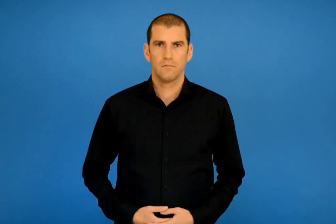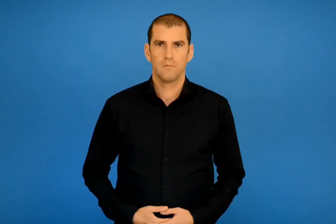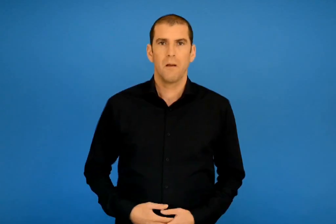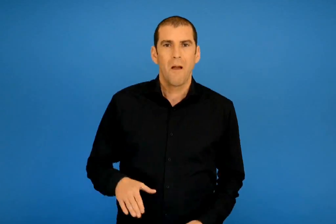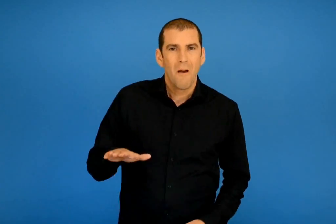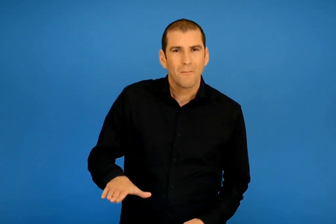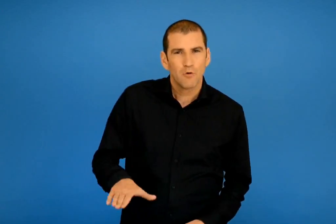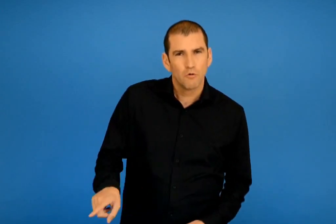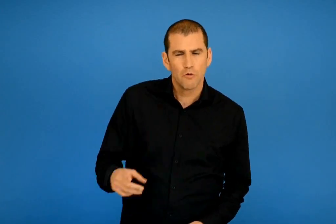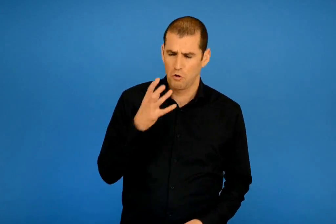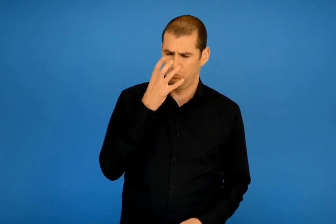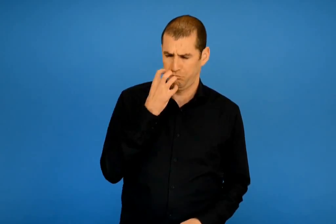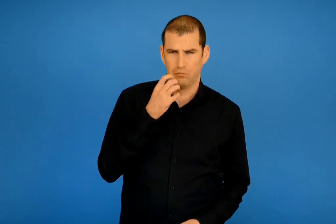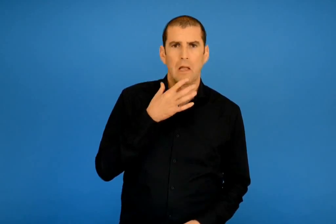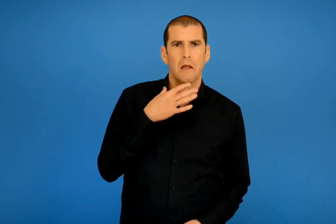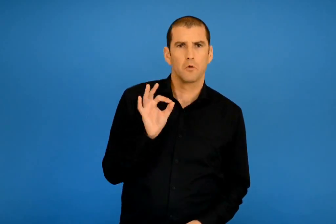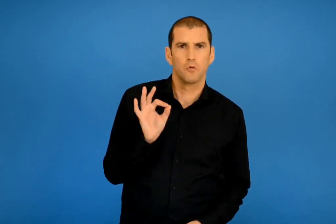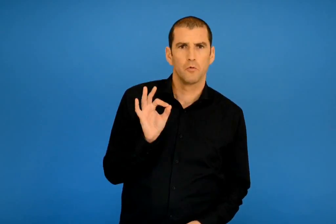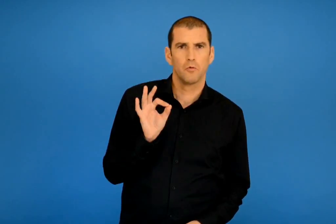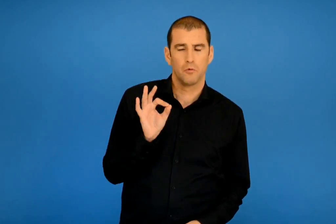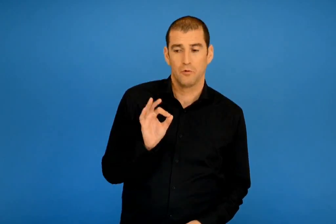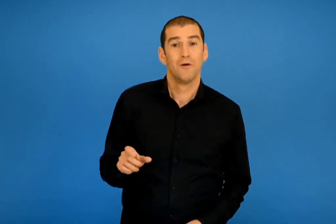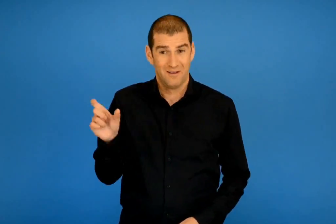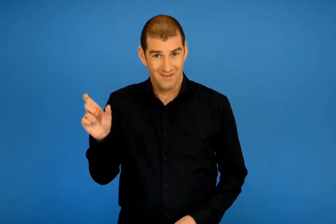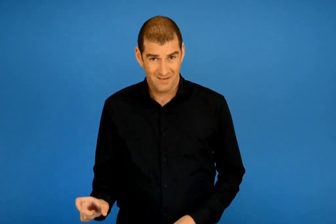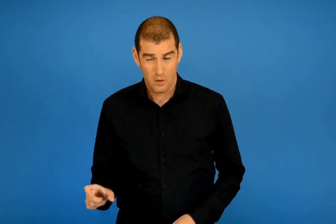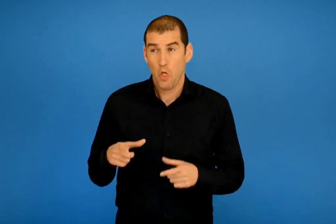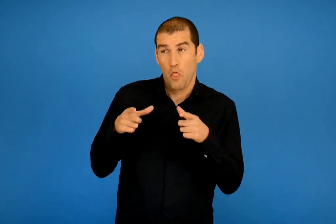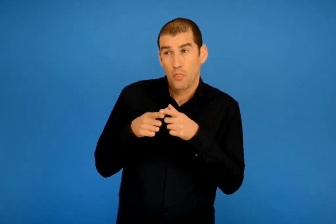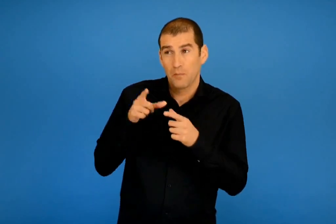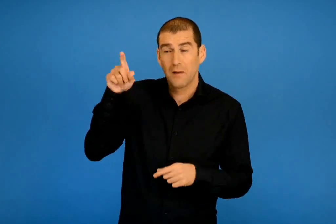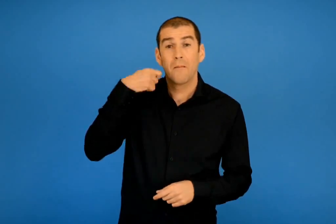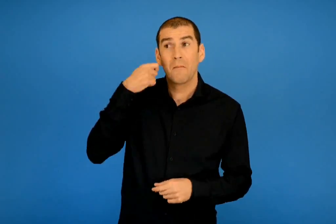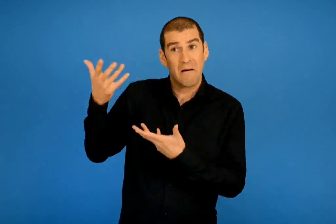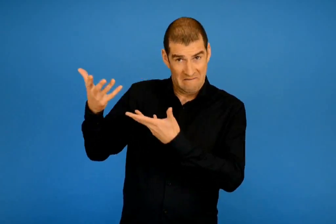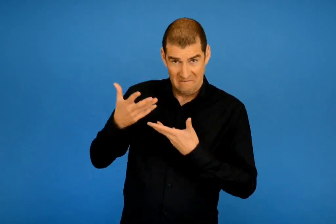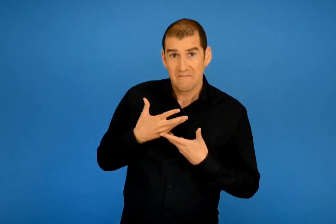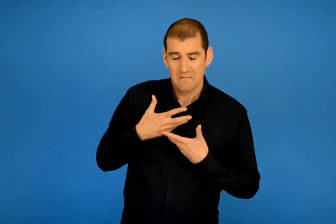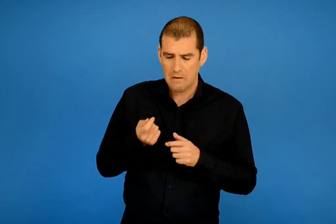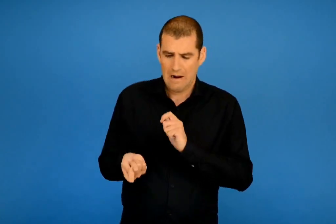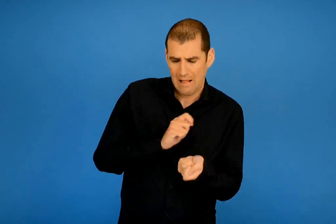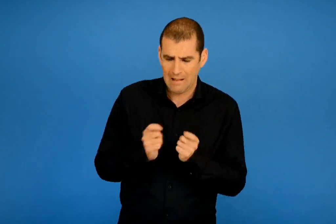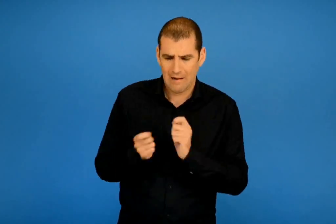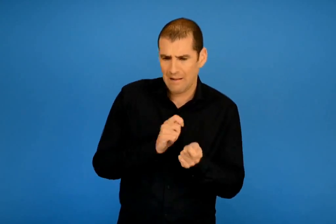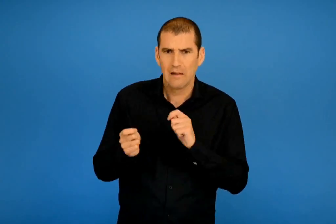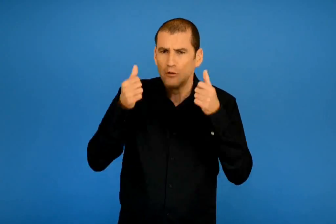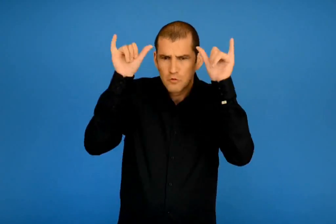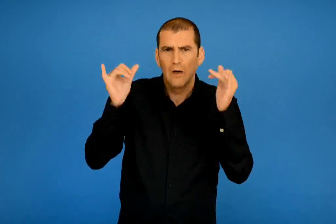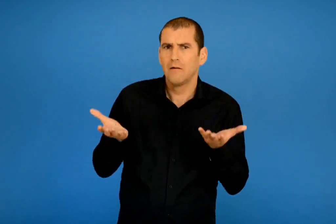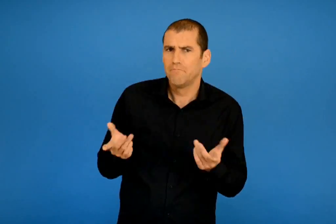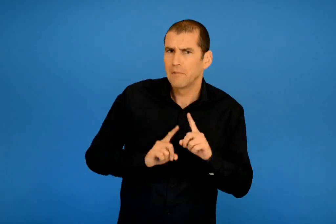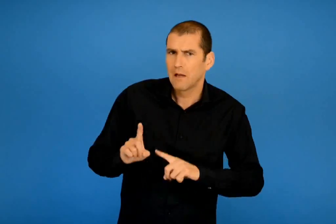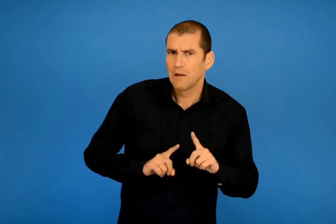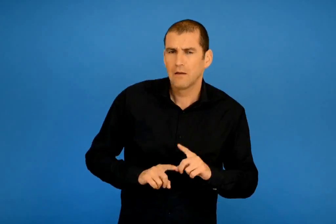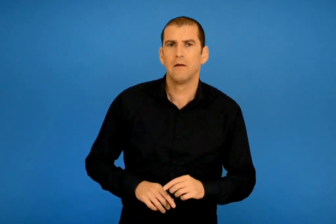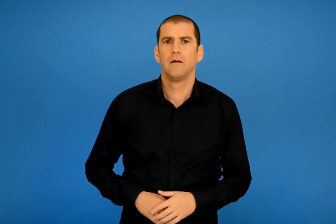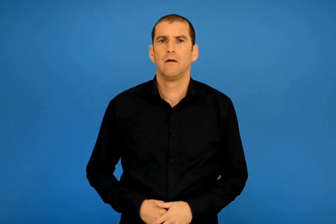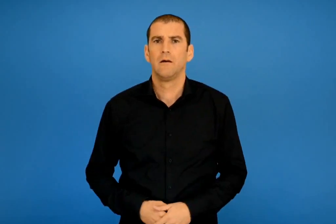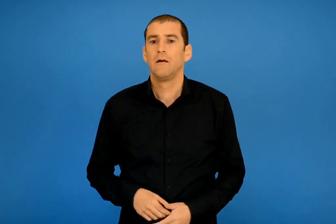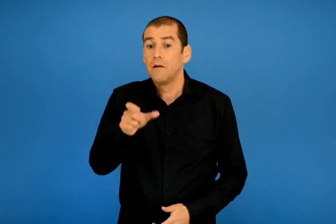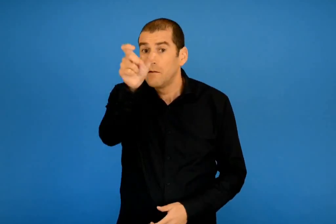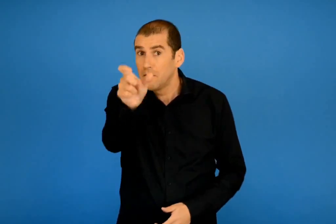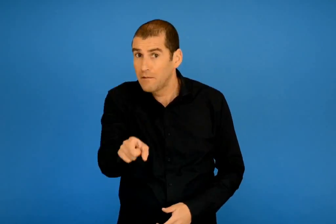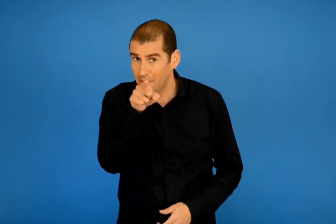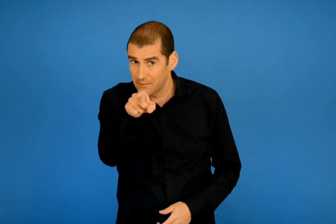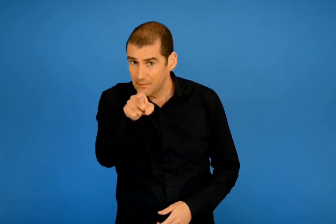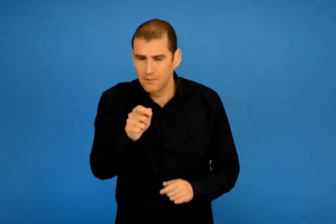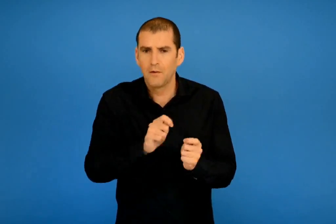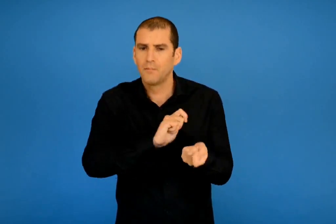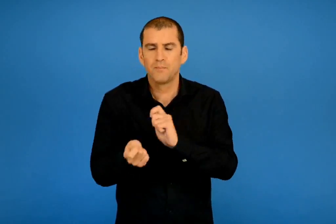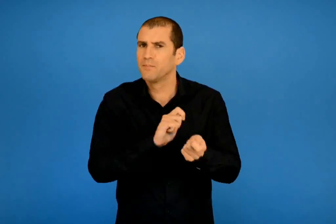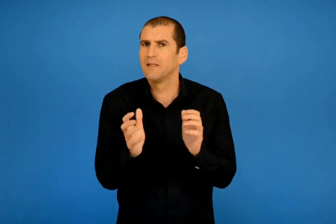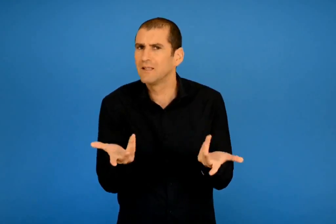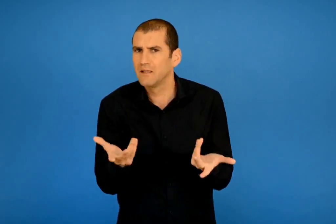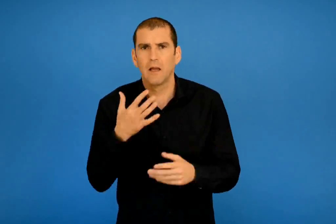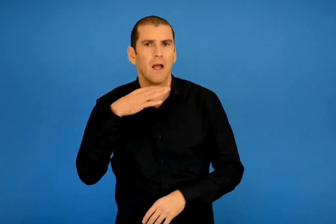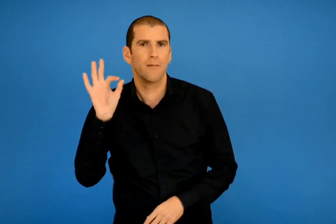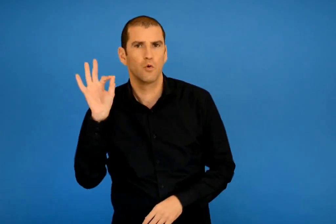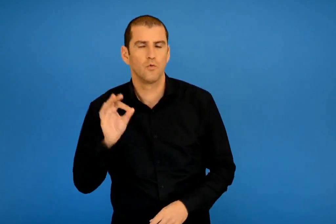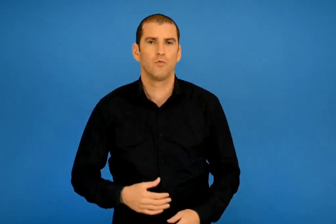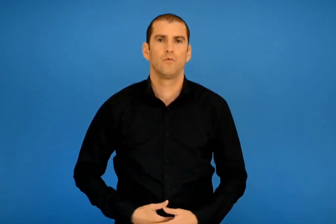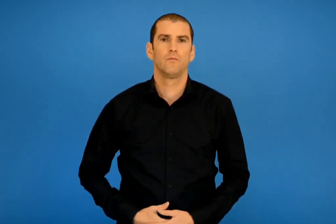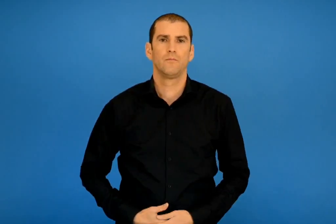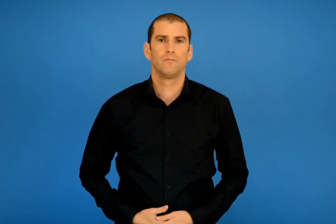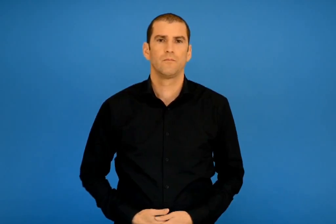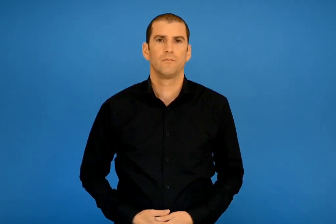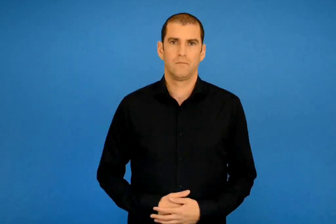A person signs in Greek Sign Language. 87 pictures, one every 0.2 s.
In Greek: γιατί είναι κακόκεφος ο μικρός της ιστορίας ; σε ποια ζωάκια σκέφτηκε να μεταμορφωθεί για να δοκιμάσει την αγάπη της μαμάς του ; σε τι θα μεταμορφωνόσουν εσύ και γιατί ;
